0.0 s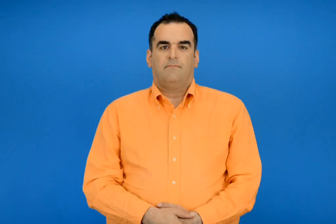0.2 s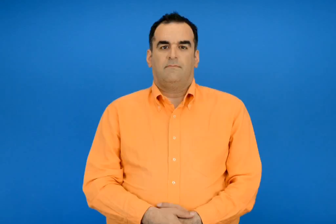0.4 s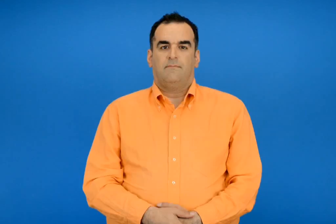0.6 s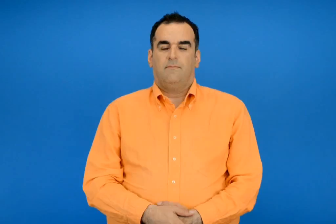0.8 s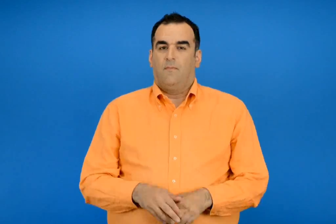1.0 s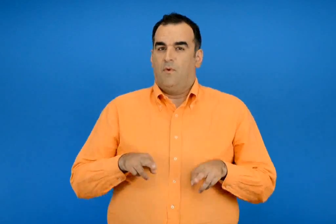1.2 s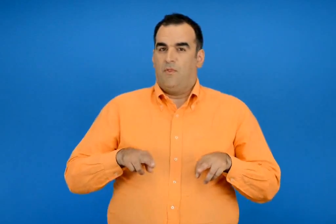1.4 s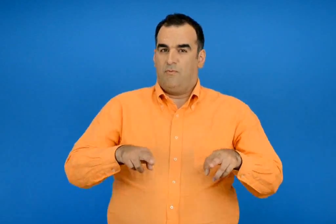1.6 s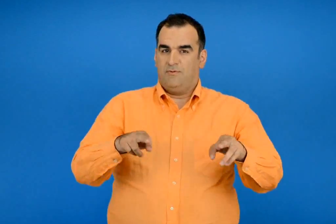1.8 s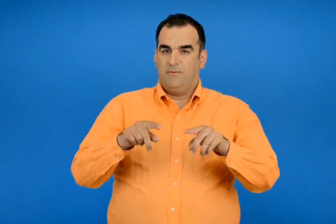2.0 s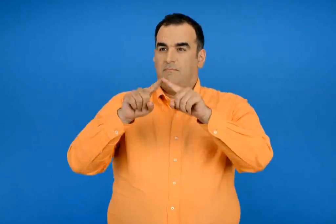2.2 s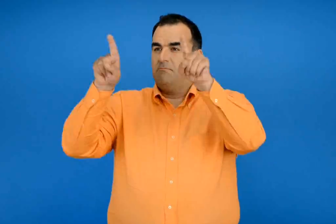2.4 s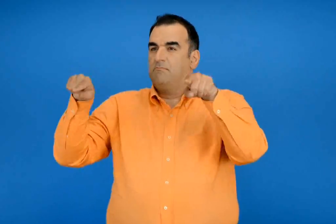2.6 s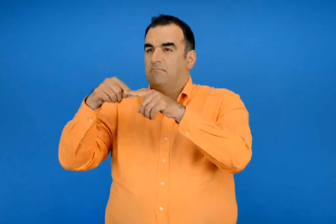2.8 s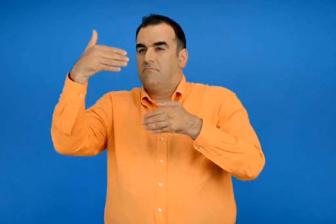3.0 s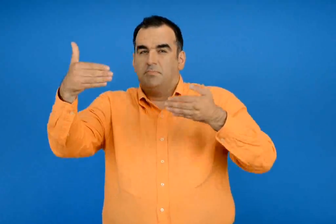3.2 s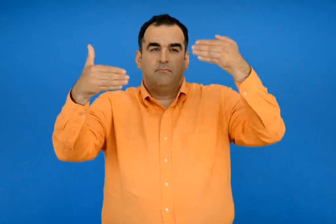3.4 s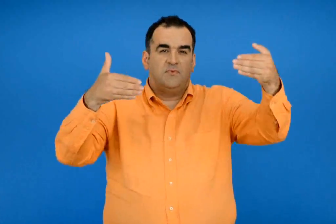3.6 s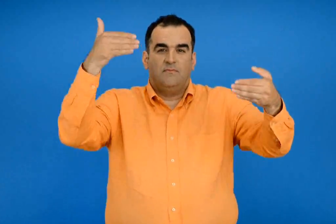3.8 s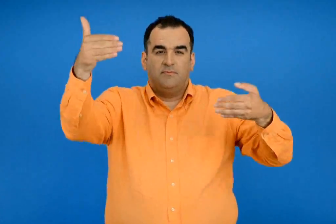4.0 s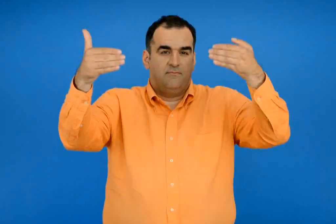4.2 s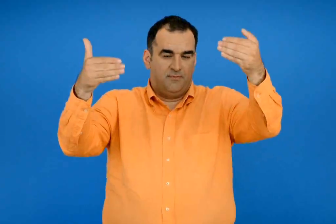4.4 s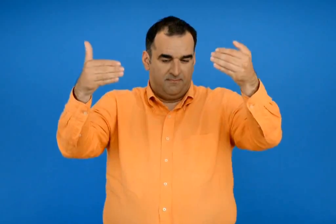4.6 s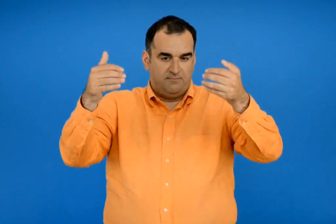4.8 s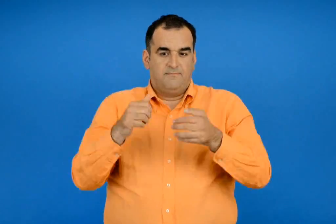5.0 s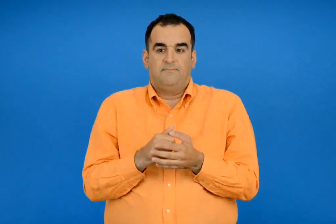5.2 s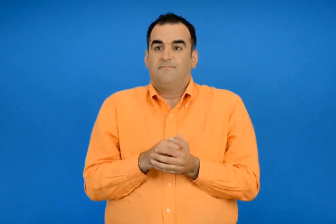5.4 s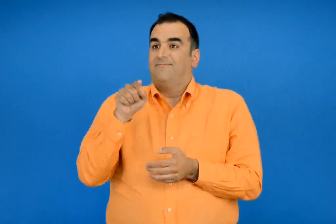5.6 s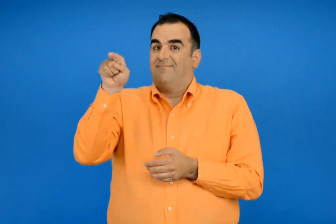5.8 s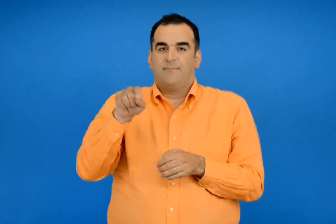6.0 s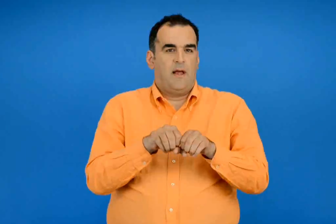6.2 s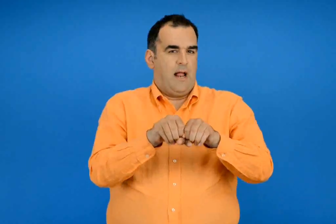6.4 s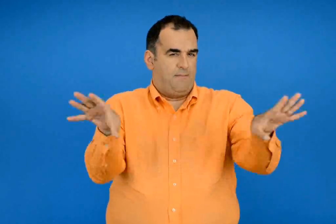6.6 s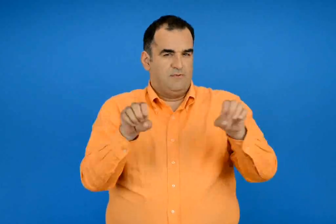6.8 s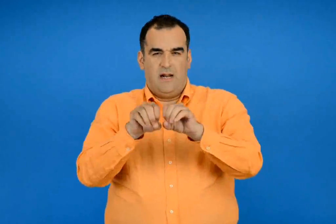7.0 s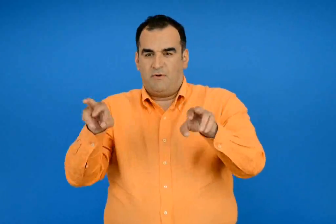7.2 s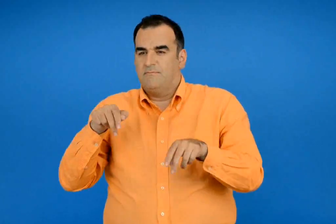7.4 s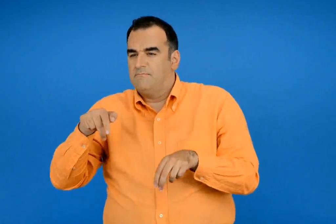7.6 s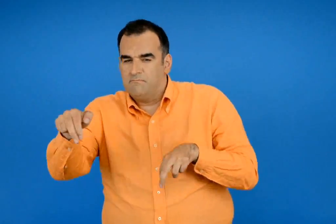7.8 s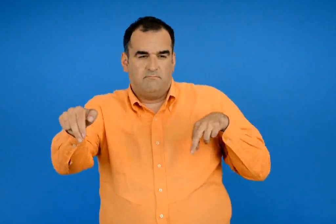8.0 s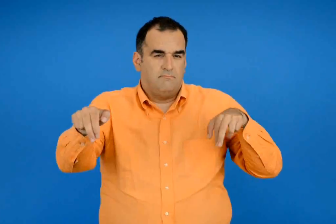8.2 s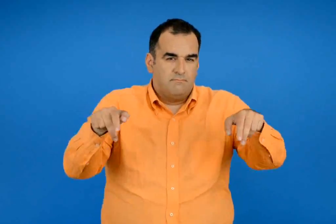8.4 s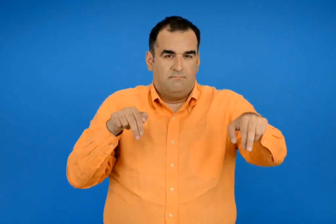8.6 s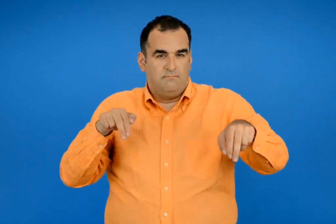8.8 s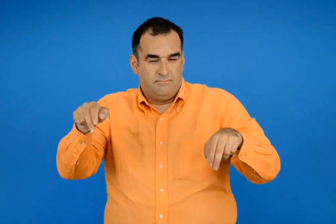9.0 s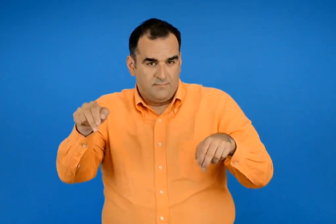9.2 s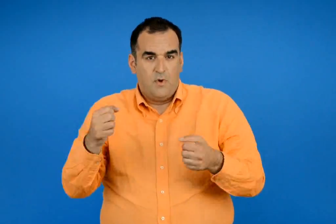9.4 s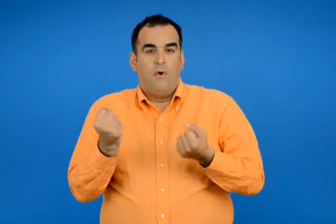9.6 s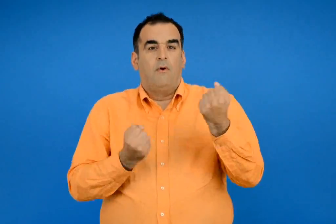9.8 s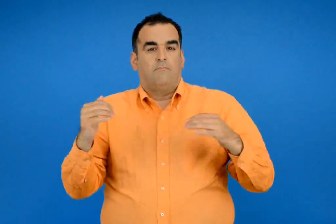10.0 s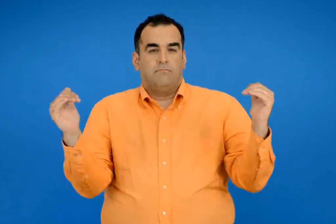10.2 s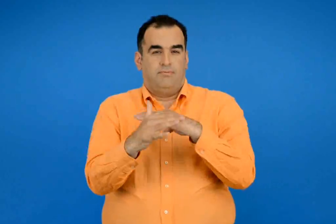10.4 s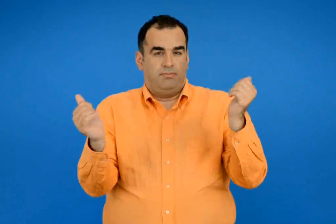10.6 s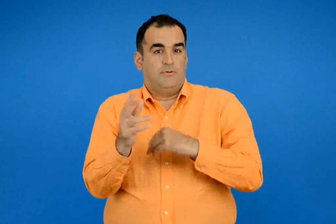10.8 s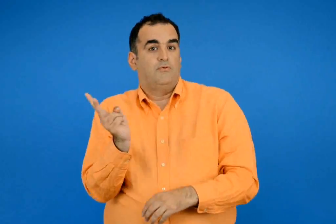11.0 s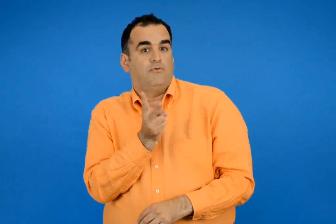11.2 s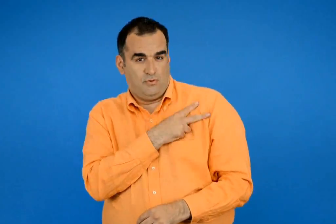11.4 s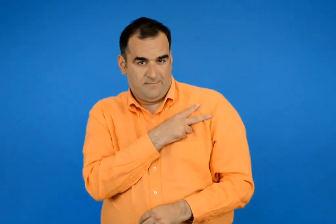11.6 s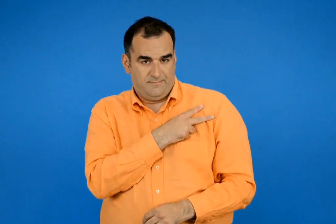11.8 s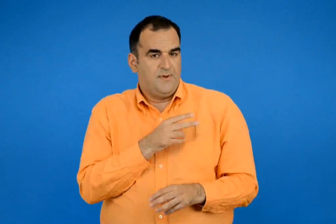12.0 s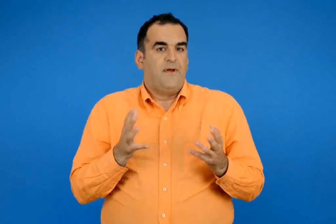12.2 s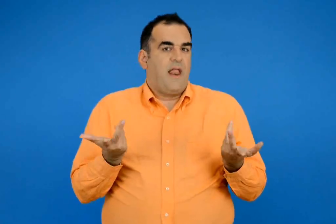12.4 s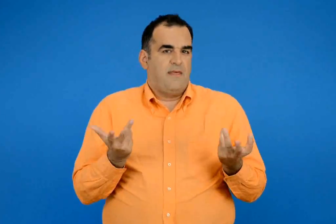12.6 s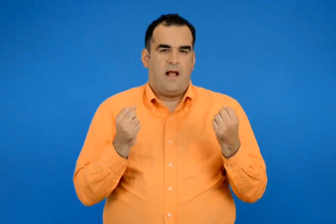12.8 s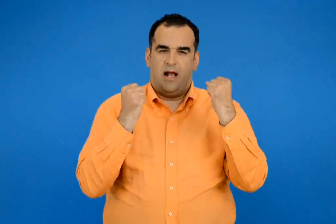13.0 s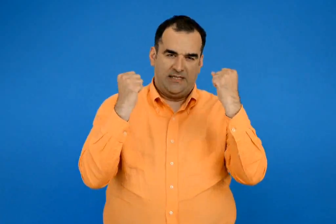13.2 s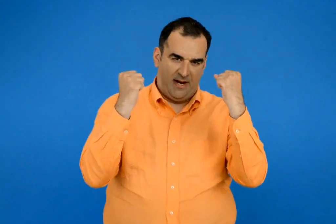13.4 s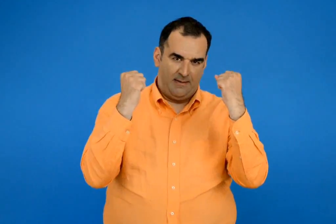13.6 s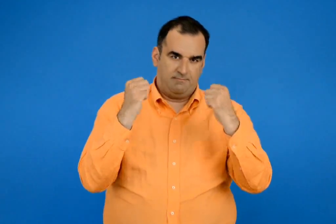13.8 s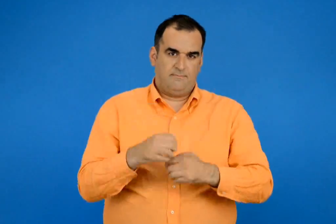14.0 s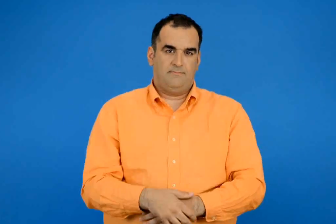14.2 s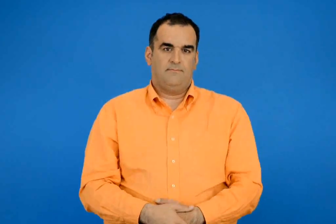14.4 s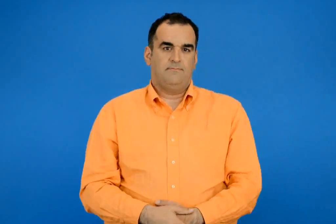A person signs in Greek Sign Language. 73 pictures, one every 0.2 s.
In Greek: στους δρόμους υπάρχουν πινακίδες με τα σήματα οδικής κυκλοφορίας που ενημερώνουν τους πεζούς και τους οδηγούς πως να κυκλοφορούν σωστά δηλαδή με ασφάλεια
